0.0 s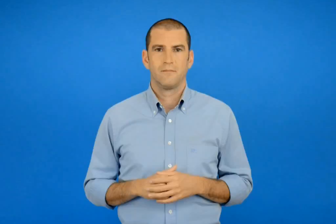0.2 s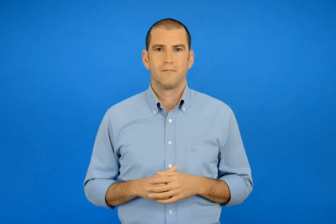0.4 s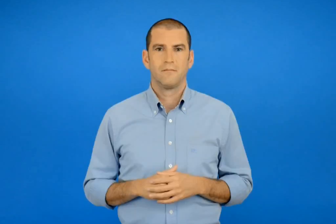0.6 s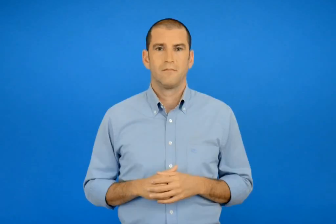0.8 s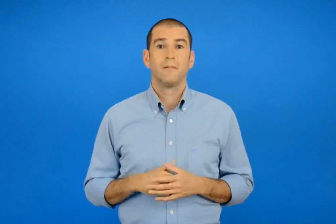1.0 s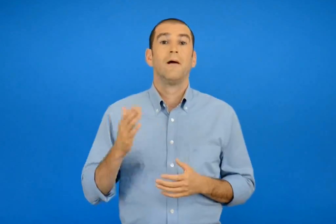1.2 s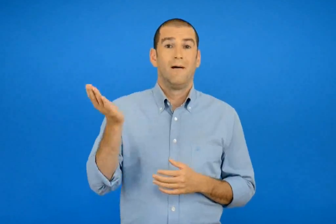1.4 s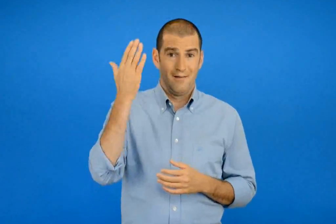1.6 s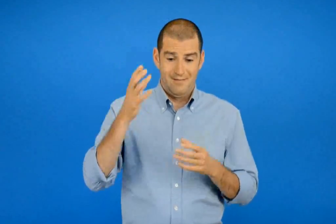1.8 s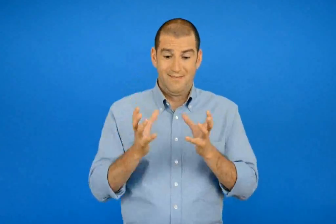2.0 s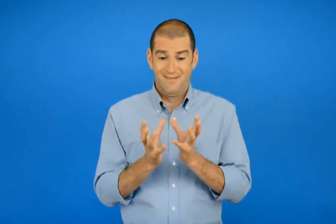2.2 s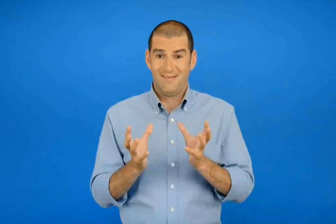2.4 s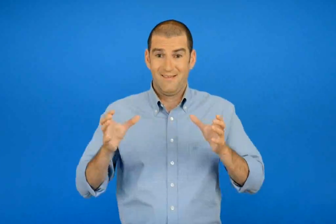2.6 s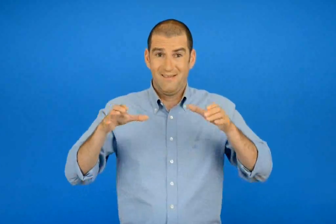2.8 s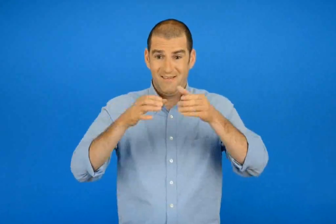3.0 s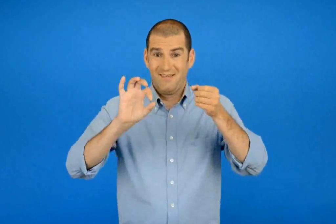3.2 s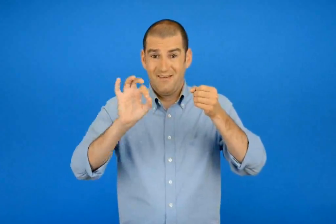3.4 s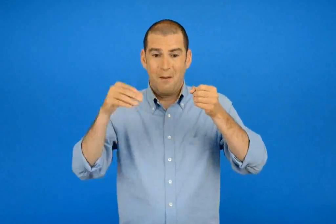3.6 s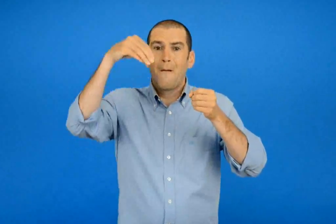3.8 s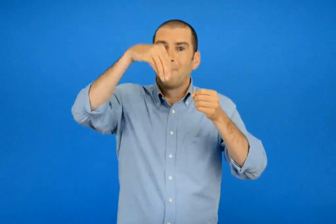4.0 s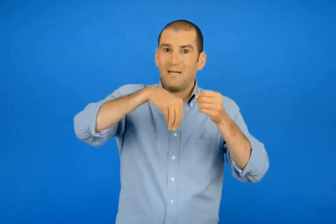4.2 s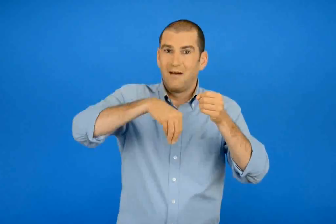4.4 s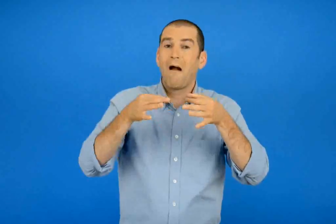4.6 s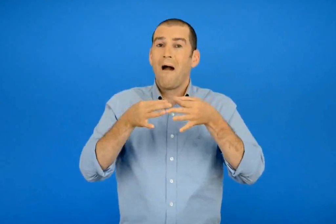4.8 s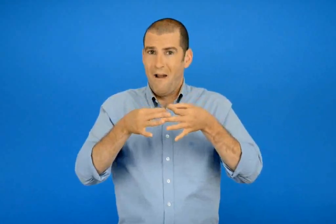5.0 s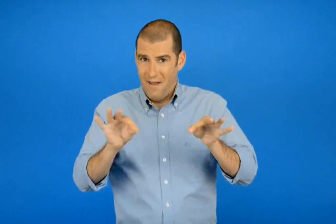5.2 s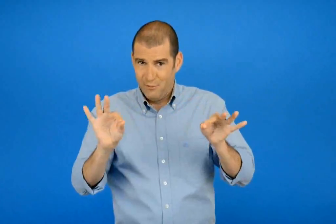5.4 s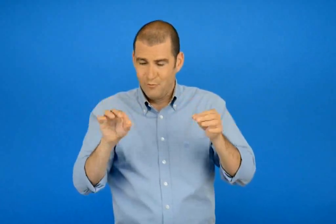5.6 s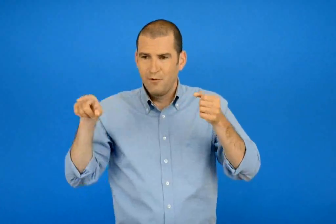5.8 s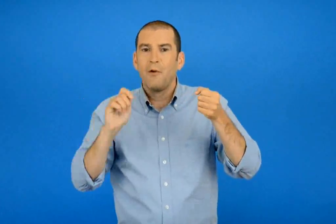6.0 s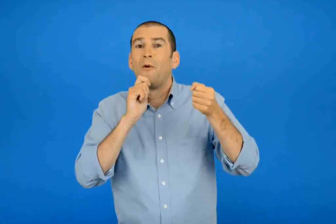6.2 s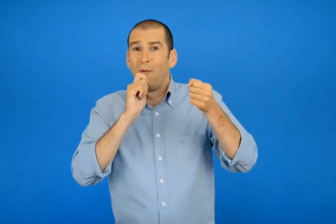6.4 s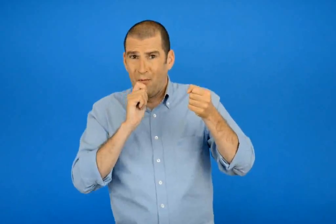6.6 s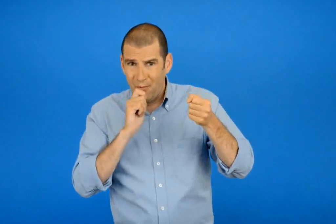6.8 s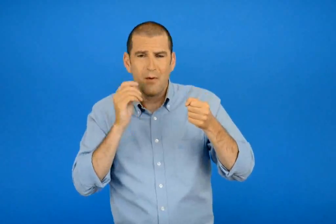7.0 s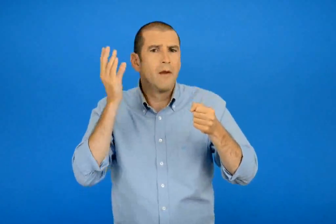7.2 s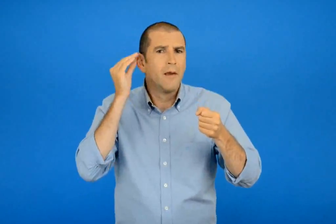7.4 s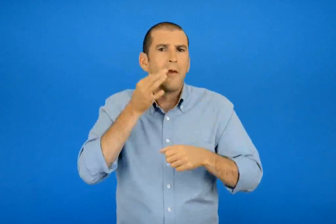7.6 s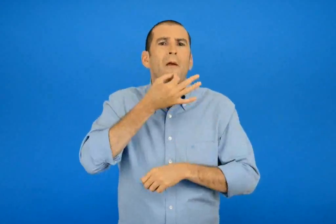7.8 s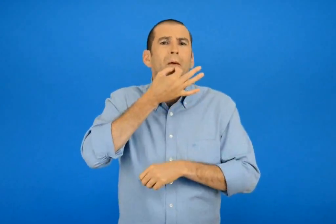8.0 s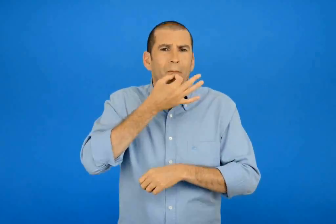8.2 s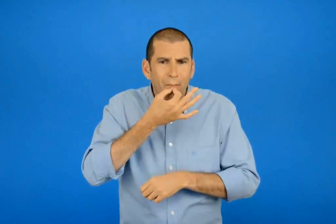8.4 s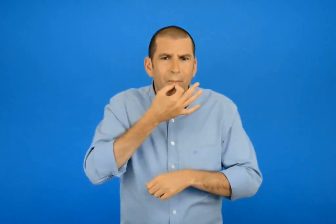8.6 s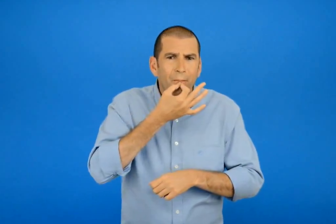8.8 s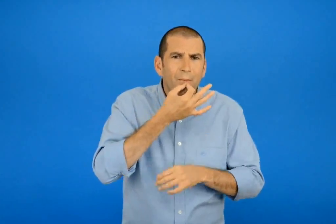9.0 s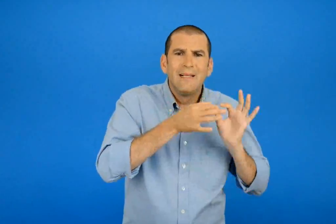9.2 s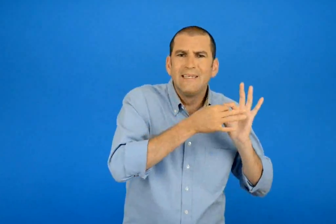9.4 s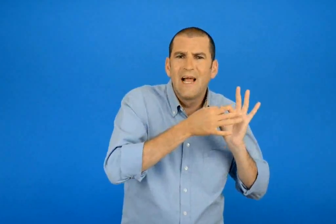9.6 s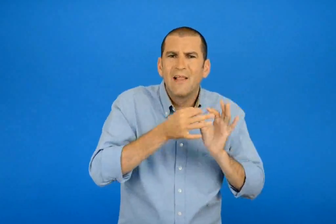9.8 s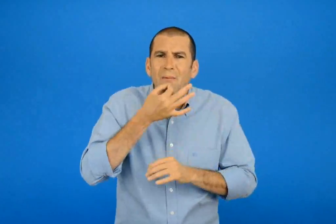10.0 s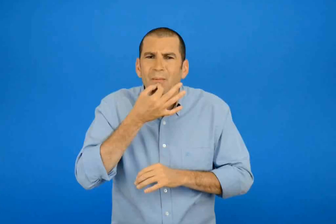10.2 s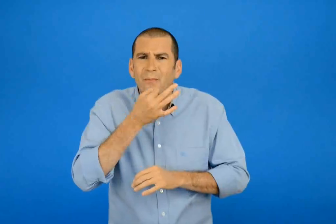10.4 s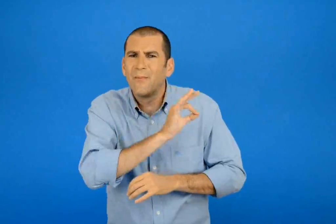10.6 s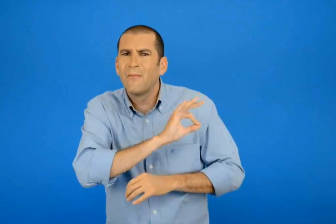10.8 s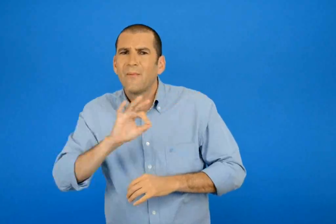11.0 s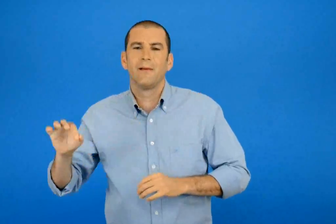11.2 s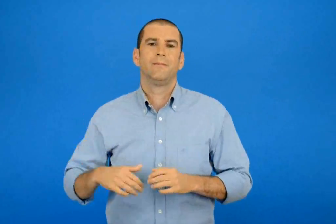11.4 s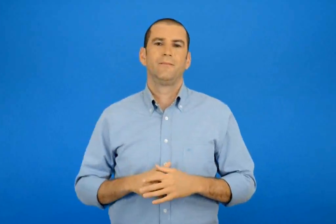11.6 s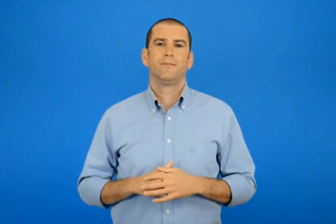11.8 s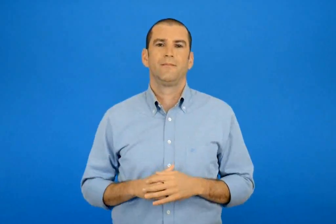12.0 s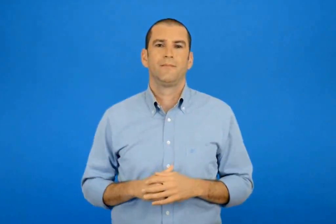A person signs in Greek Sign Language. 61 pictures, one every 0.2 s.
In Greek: όταν η νεροσφυρίχτρα είναι άδεια και κάποιός φυσήξει από το σωληνάκι ακούγεται ένα συνεχές σφύριγμα
